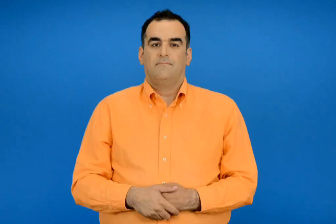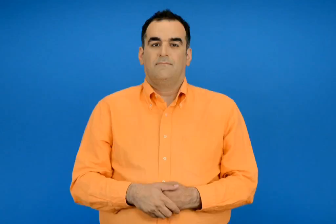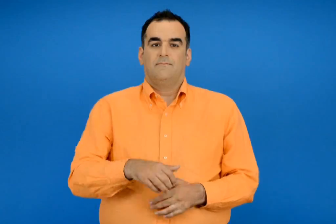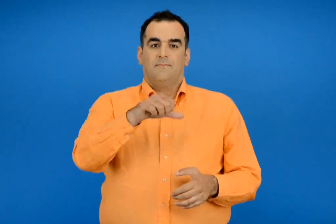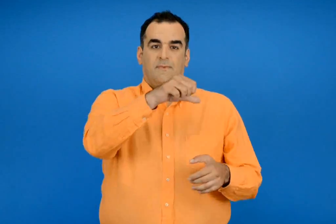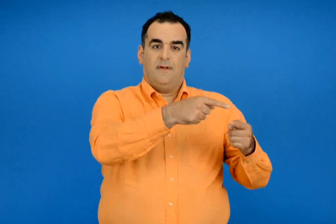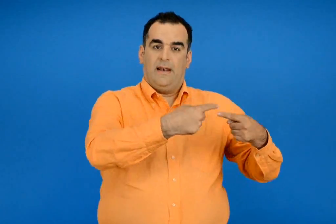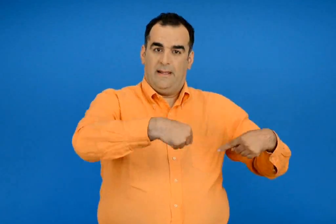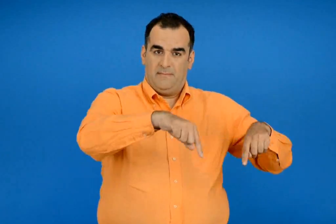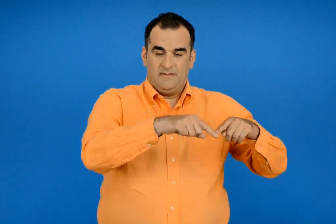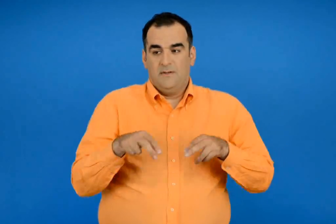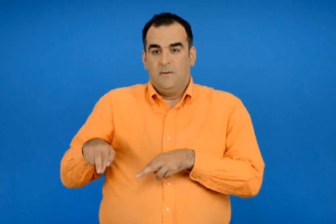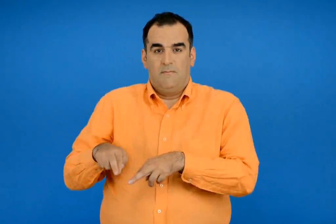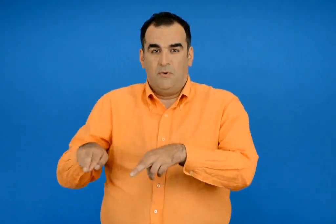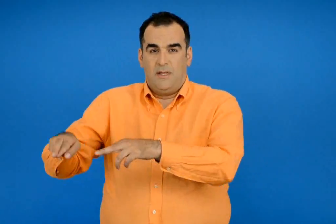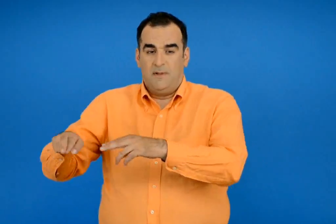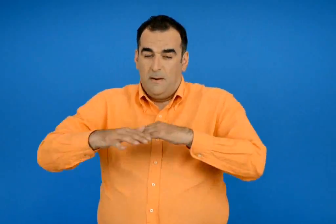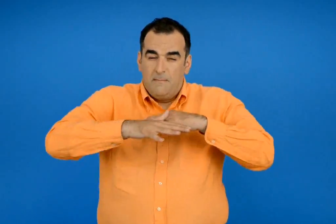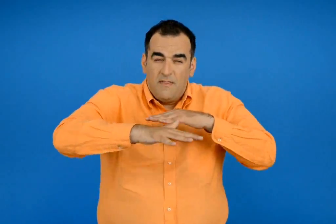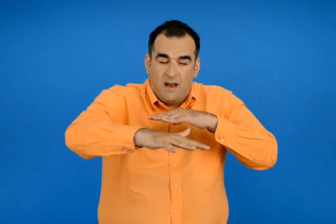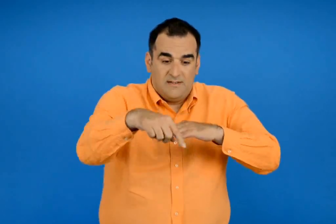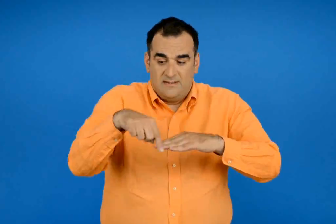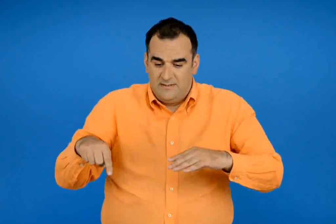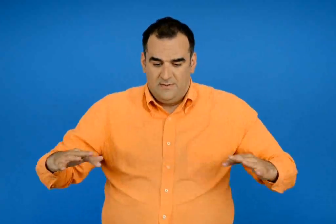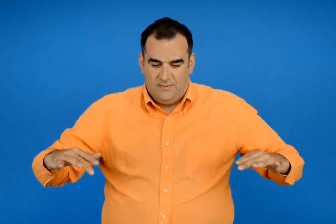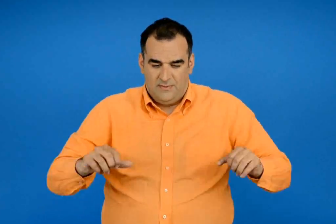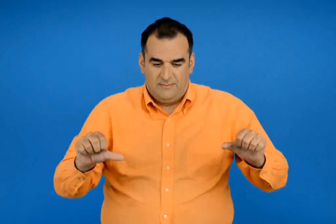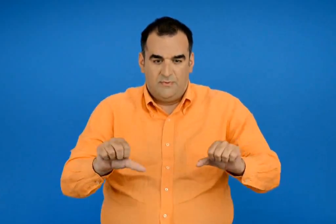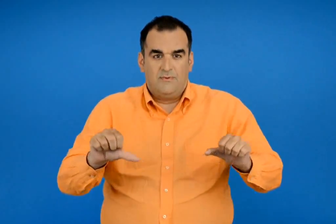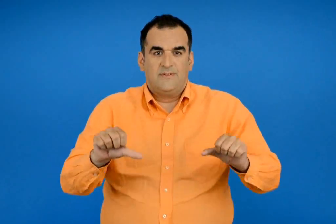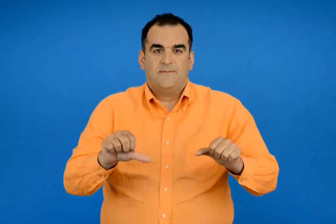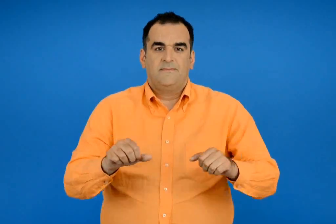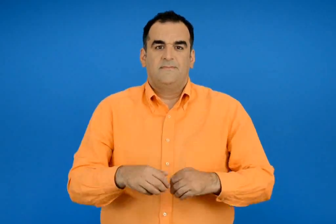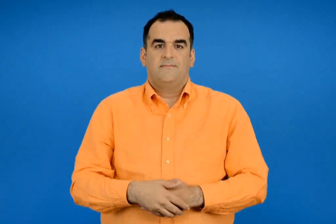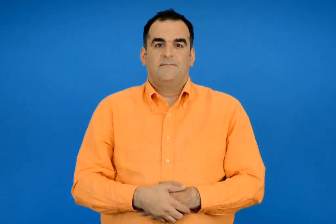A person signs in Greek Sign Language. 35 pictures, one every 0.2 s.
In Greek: οι πεδιάδες ποτίζονται από τα ποταμιά και τις λίμνες
